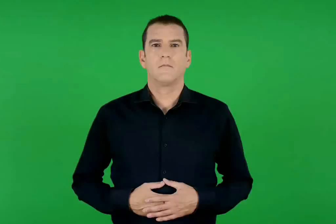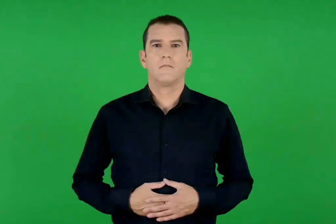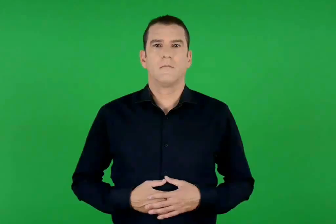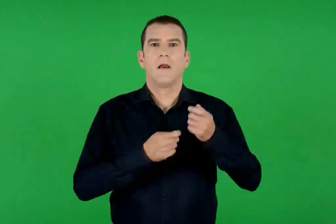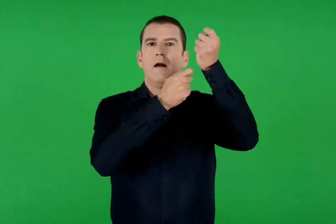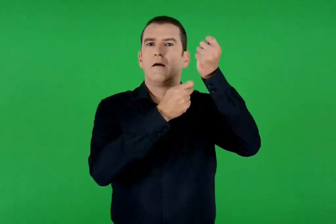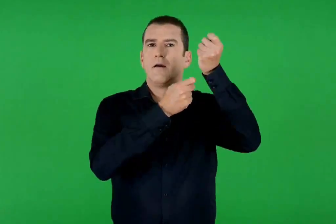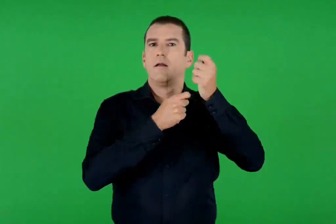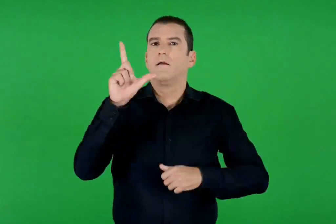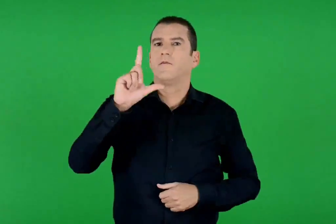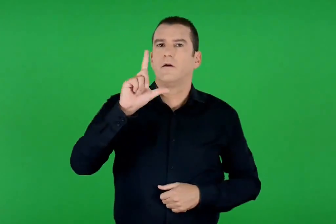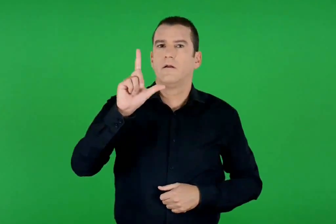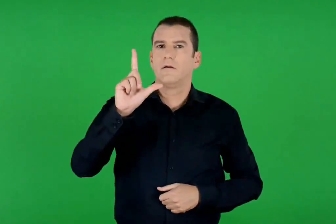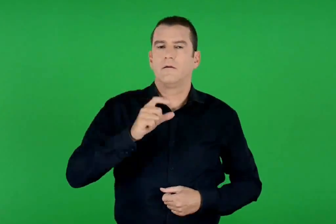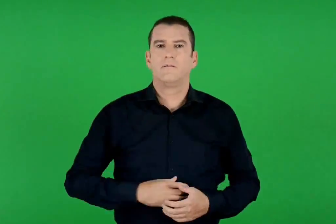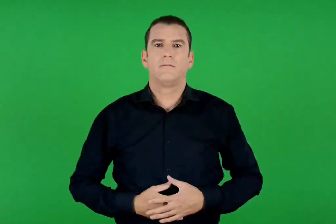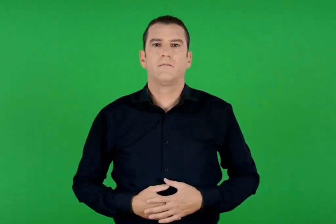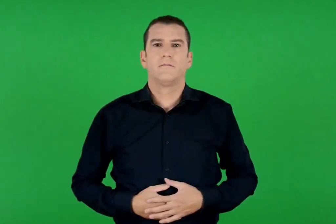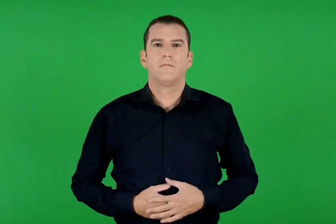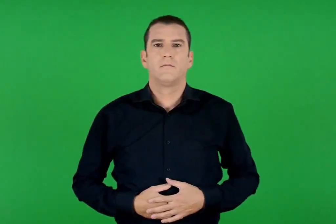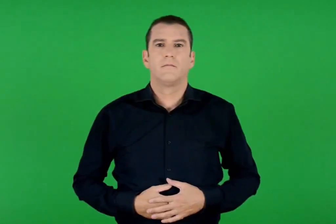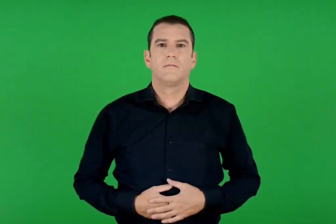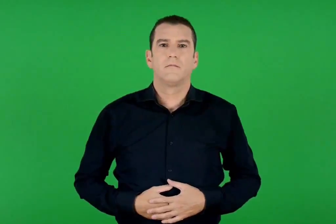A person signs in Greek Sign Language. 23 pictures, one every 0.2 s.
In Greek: η καθαρά δευτέρα
